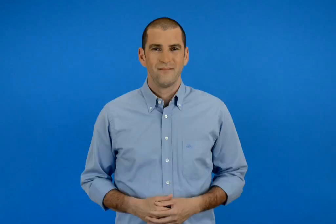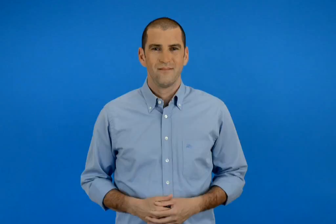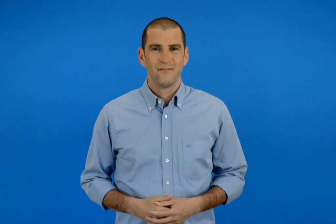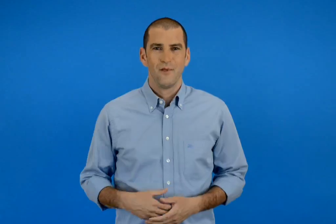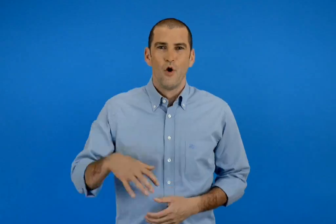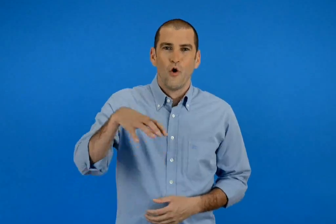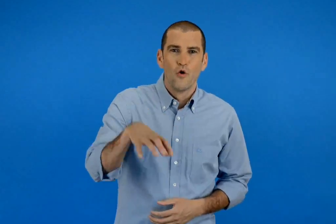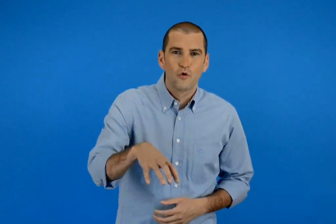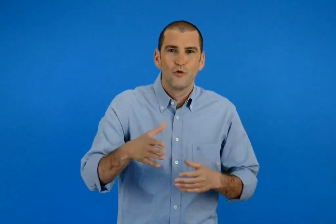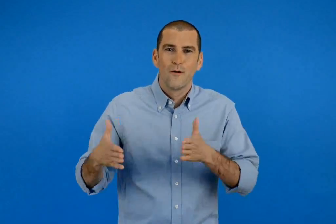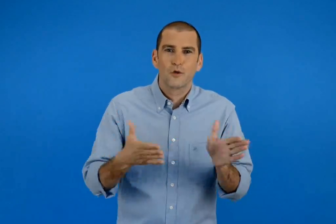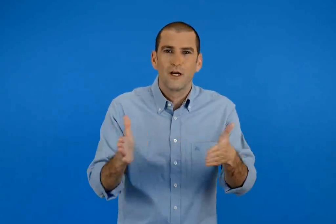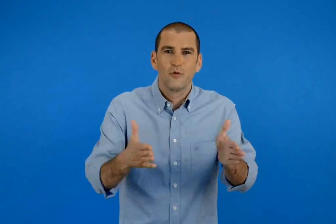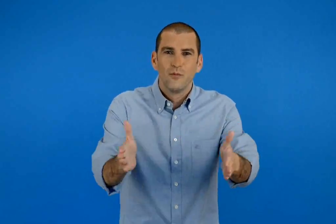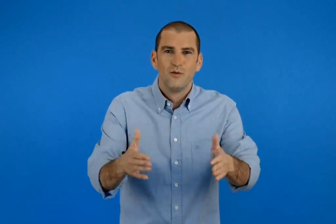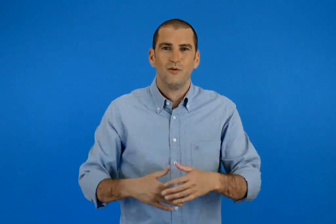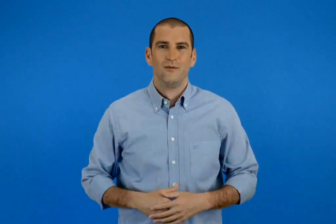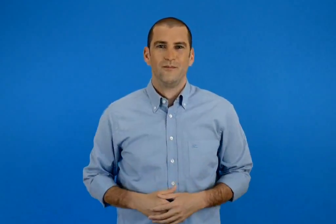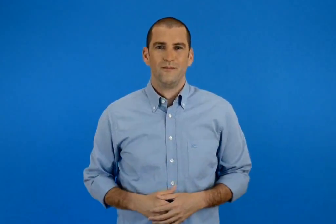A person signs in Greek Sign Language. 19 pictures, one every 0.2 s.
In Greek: προσανατολισμός στον χώρο
